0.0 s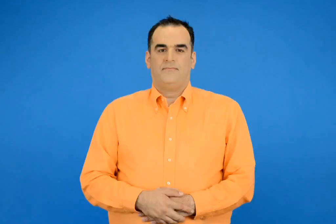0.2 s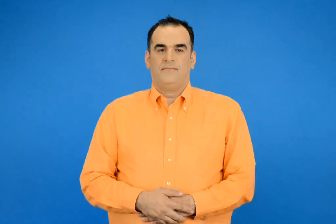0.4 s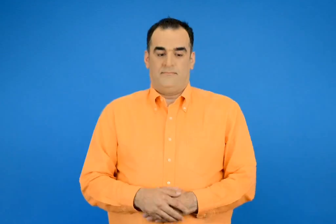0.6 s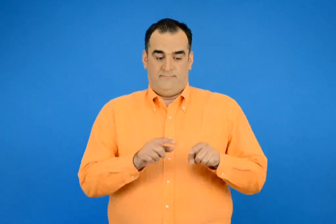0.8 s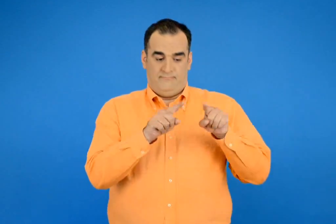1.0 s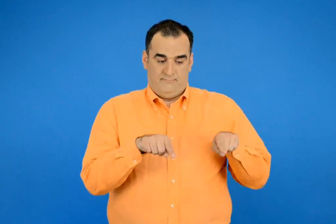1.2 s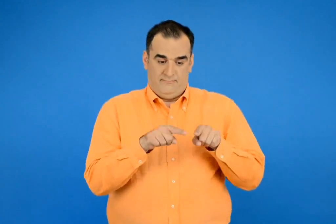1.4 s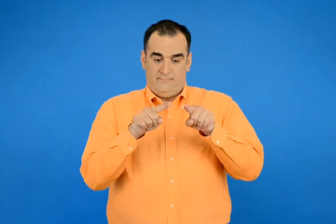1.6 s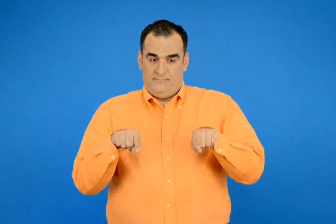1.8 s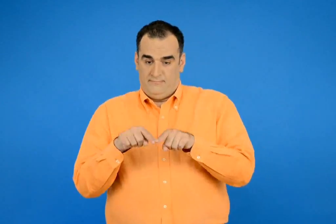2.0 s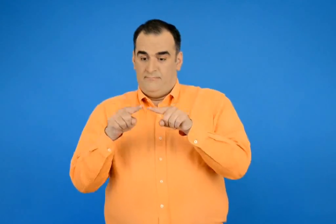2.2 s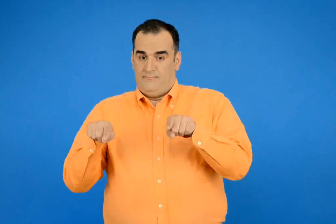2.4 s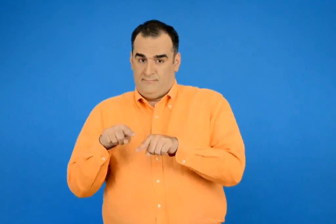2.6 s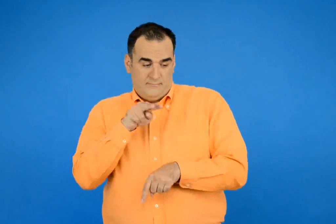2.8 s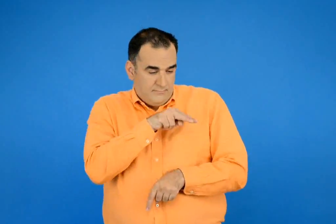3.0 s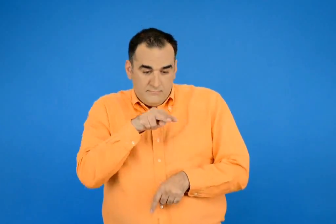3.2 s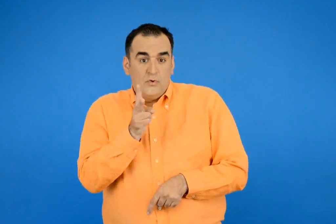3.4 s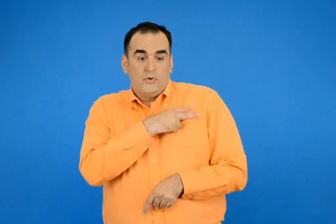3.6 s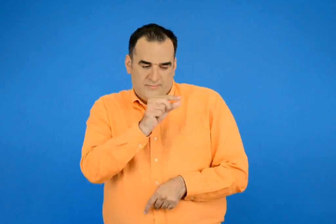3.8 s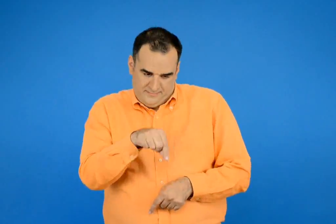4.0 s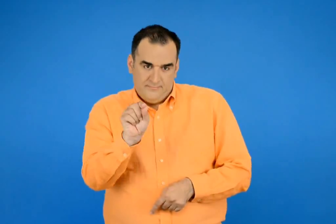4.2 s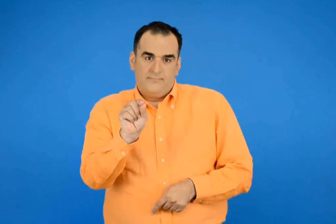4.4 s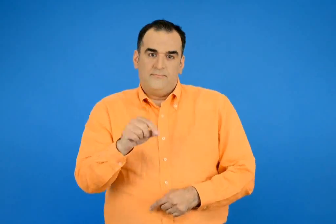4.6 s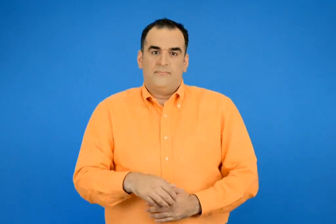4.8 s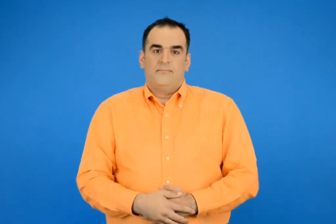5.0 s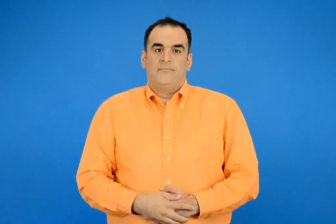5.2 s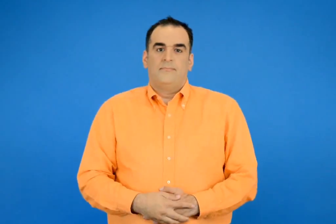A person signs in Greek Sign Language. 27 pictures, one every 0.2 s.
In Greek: βάζω √ στη σωστή λύση
